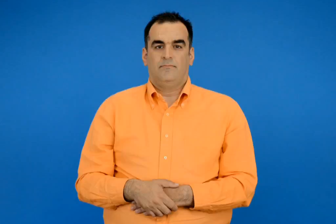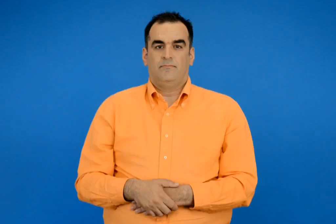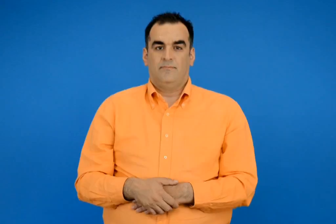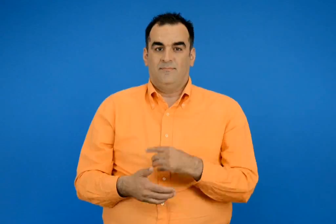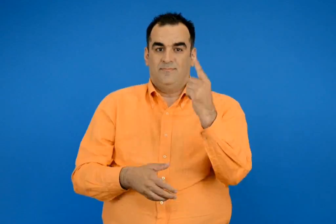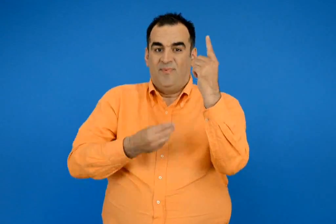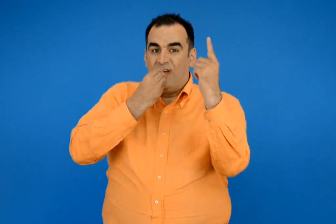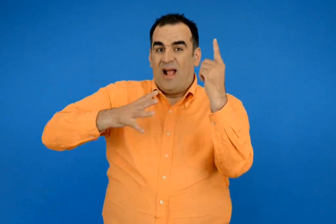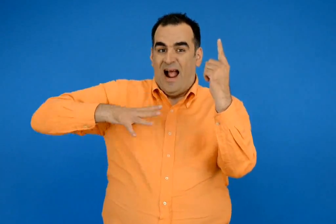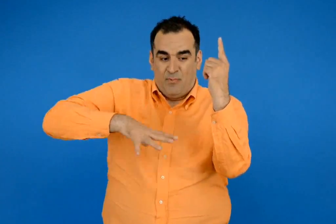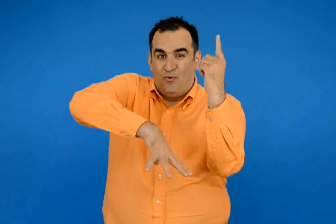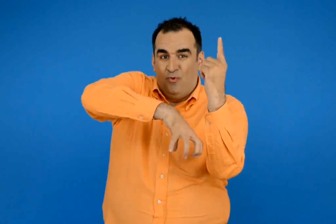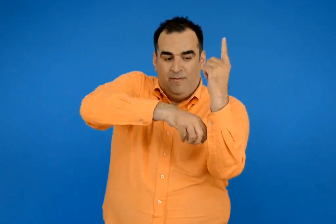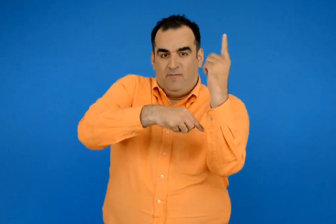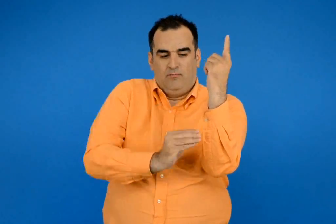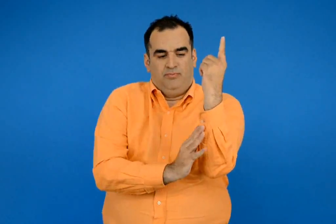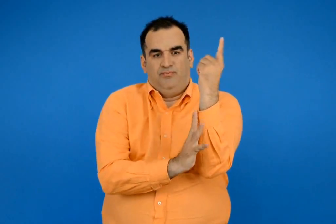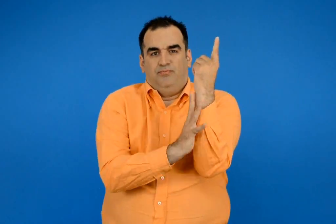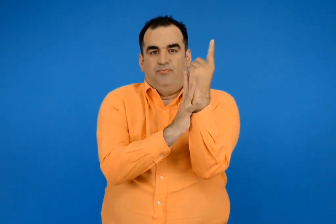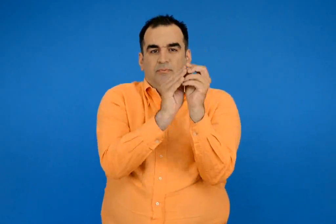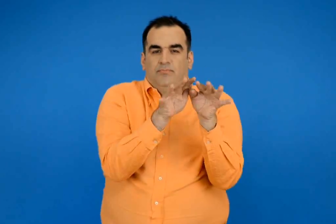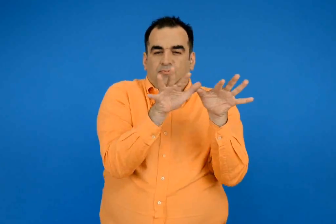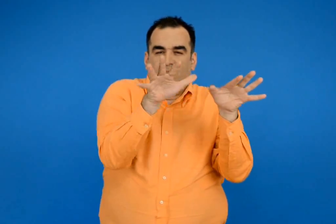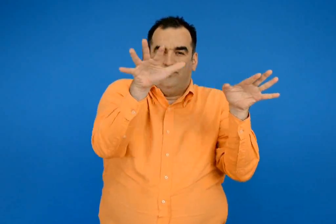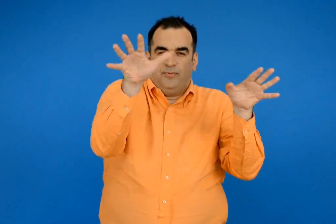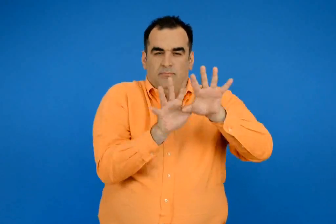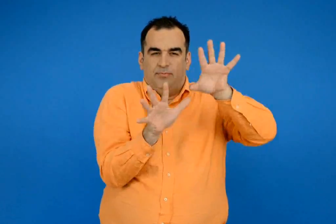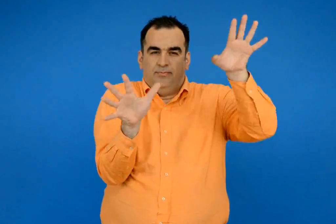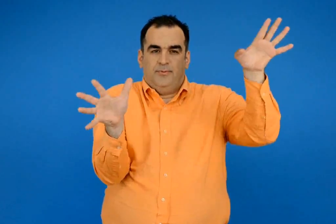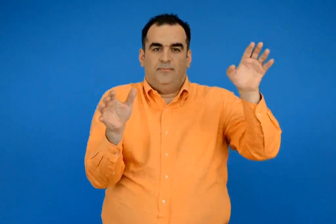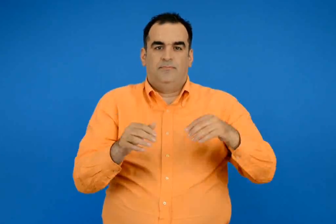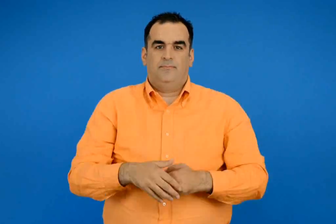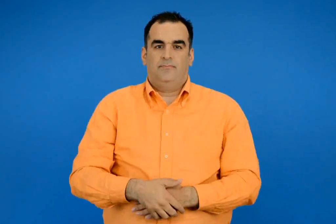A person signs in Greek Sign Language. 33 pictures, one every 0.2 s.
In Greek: η έτοιμη τροφή μεταφέρεται από το βλαστό σε όλα τα μέρη του φυτού
